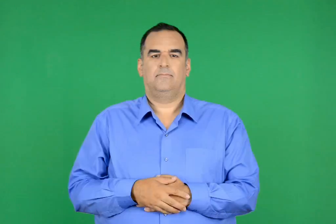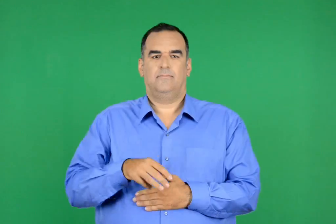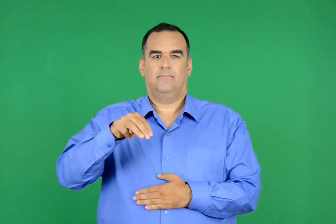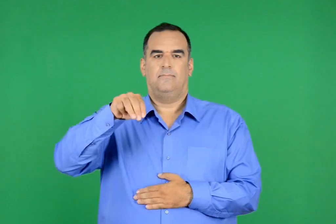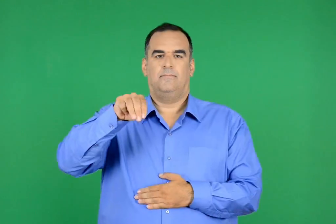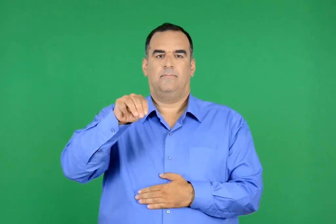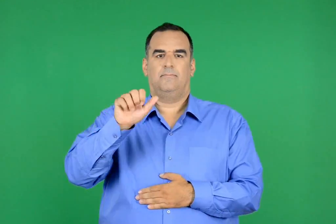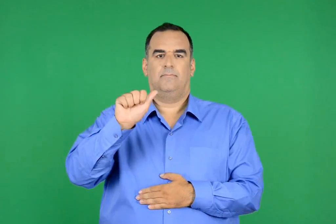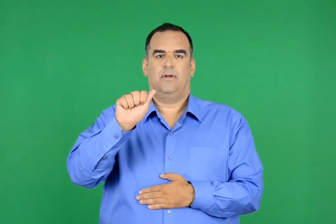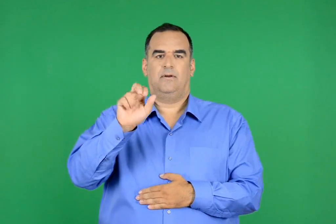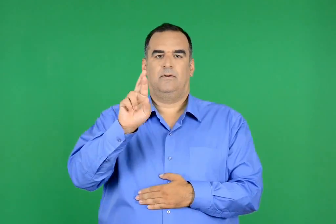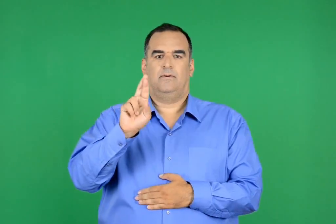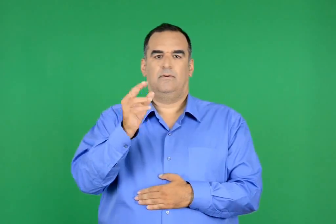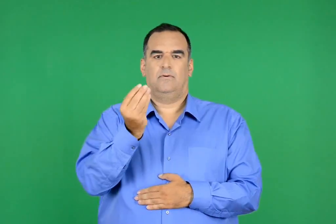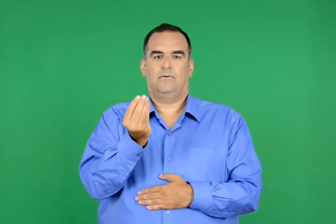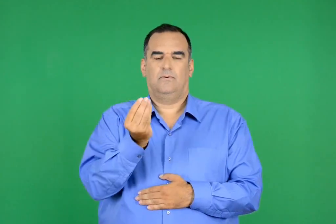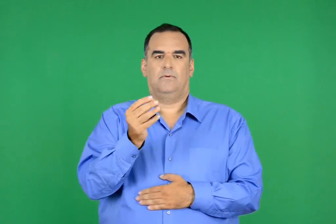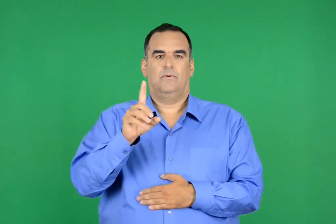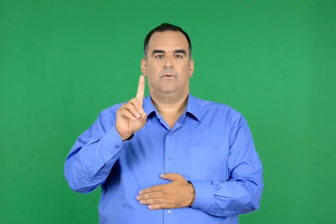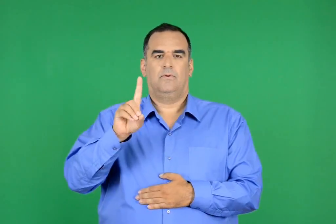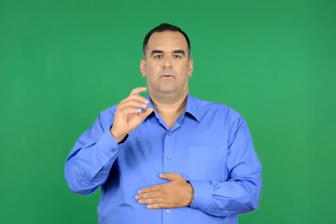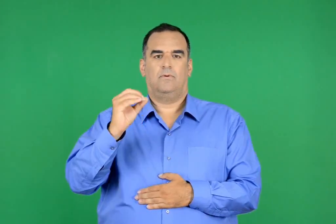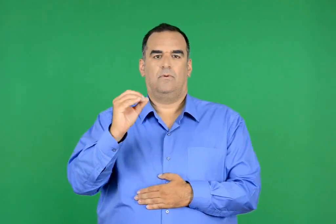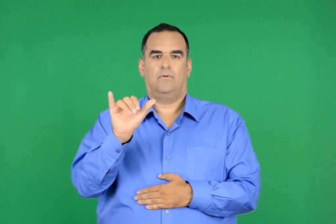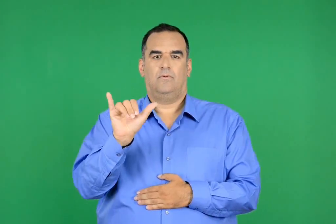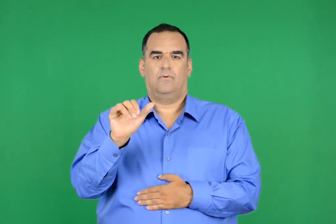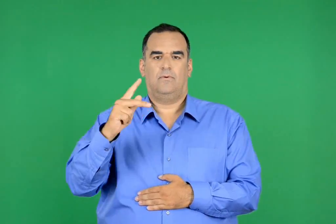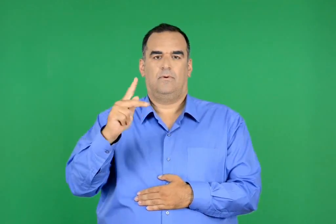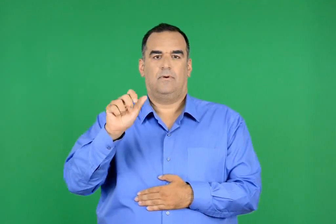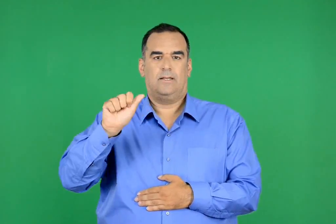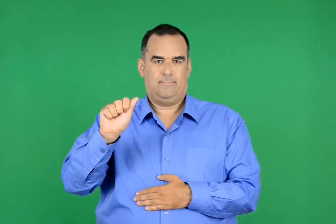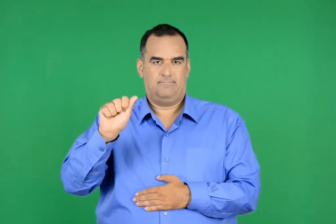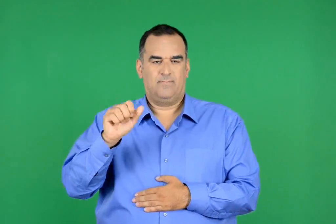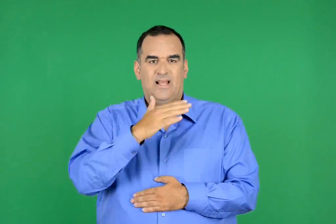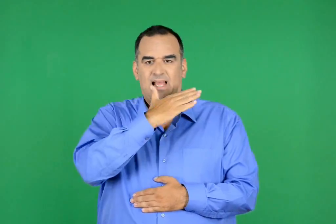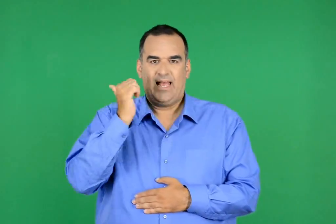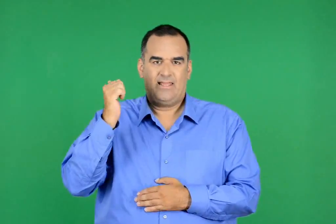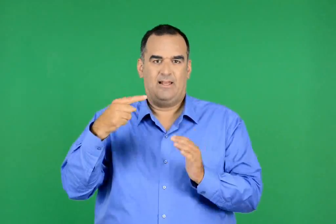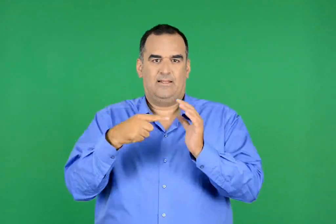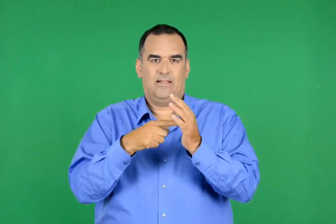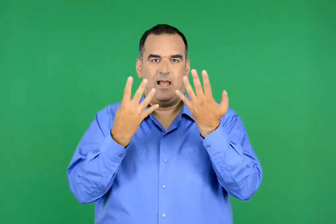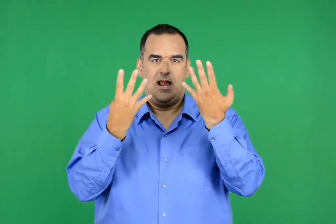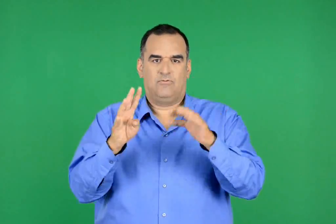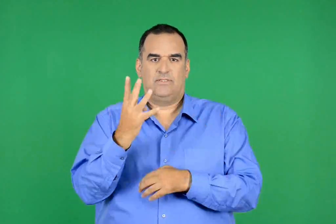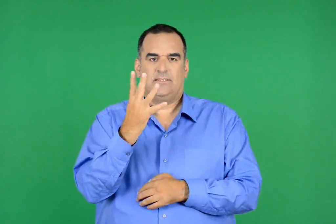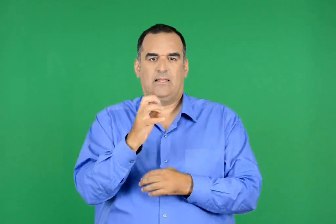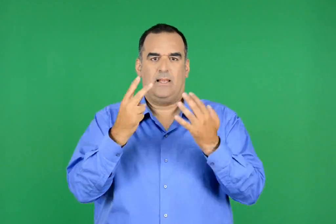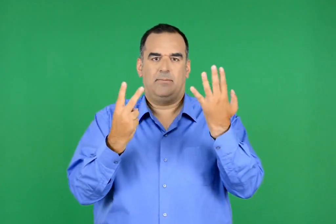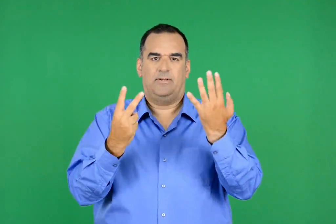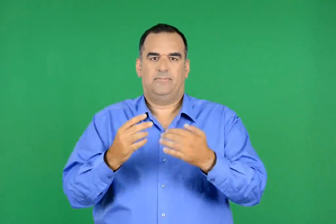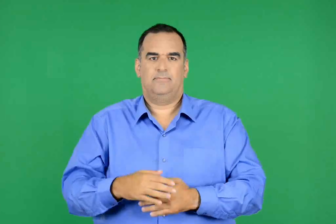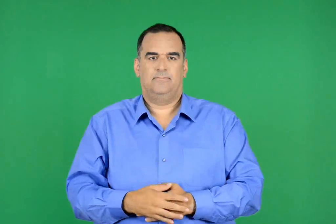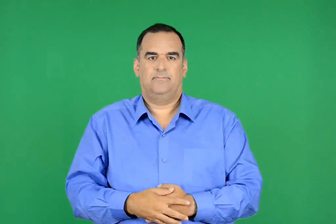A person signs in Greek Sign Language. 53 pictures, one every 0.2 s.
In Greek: μάρω δούκα χανιά 1947
